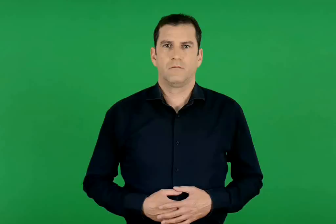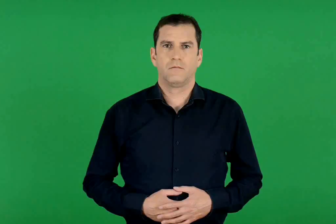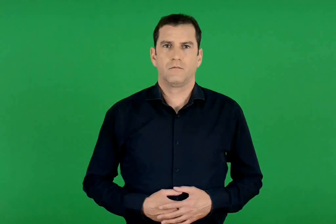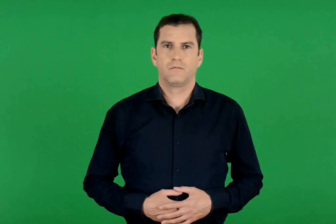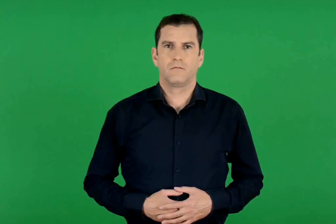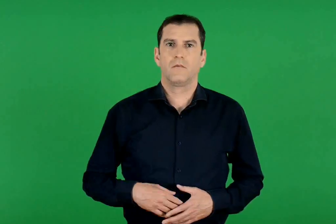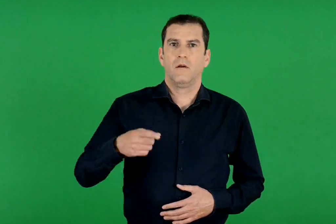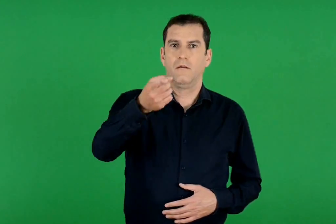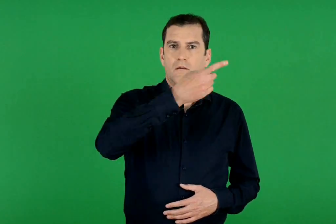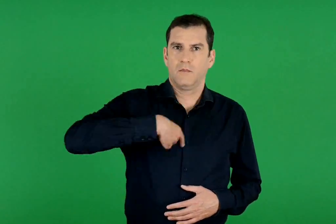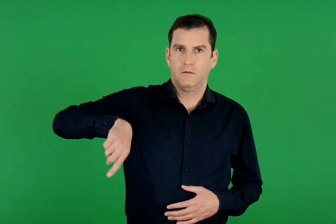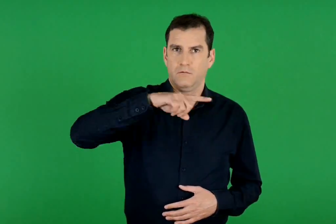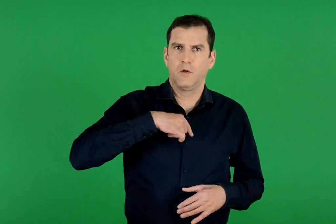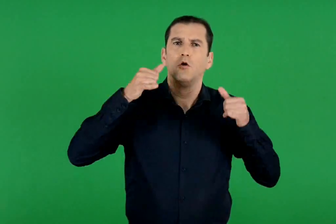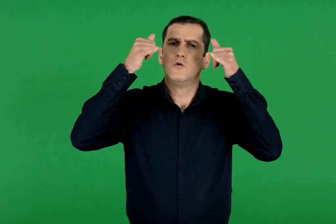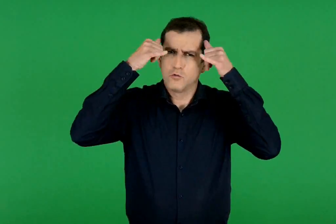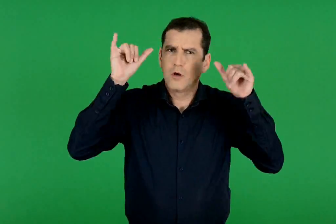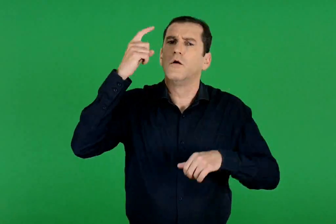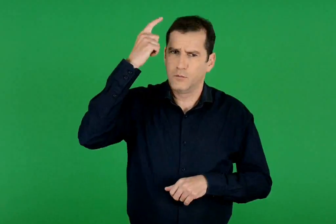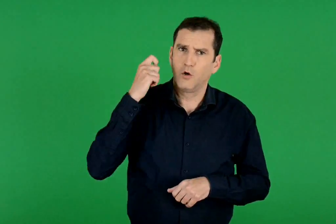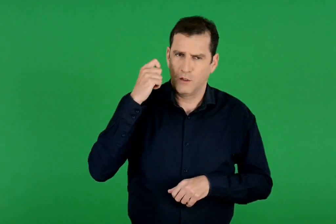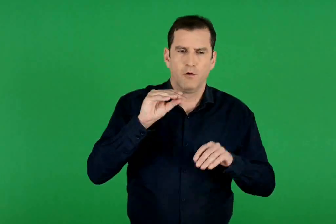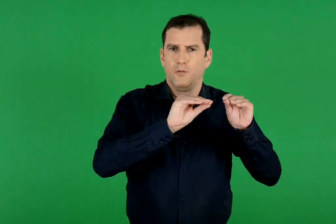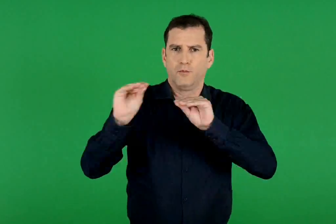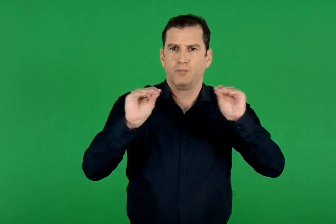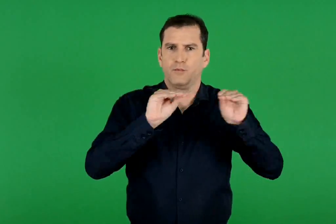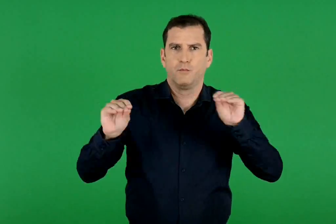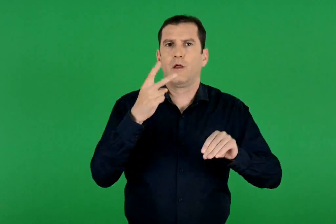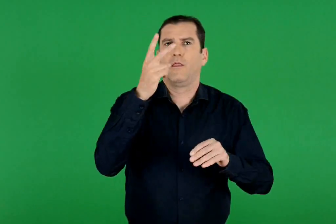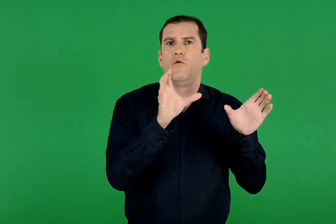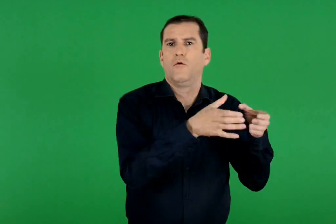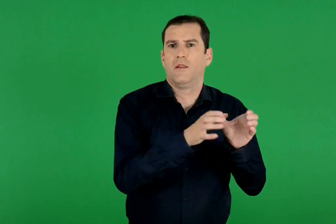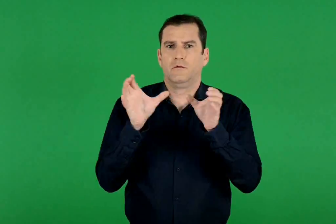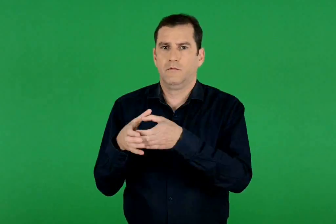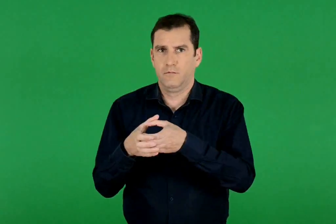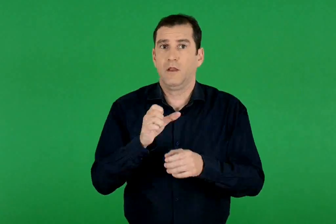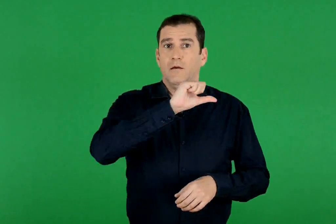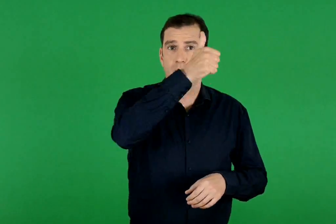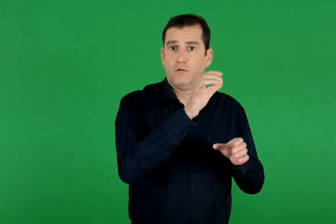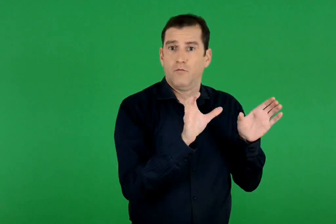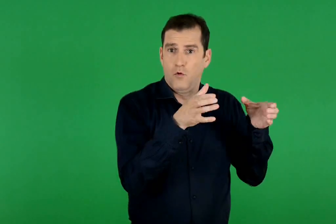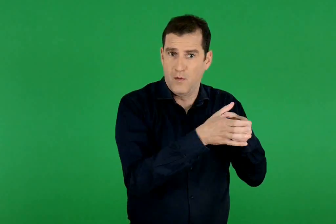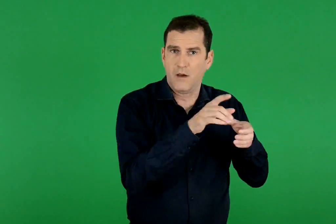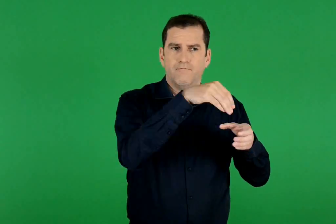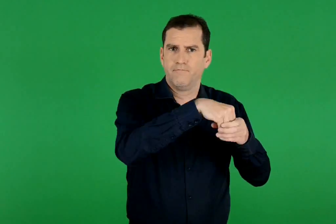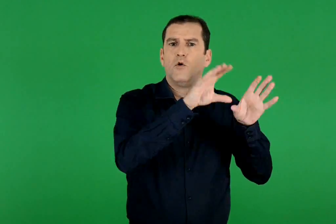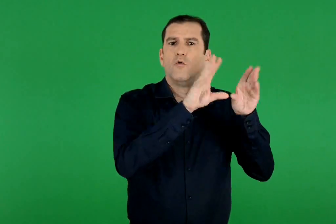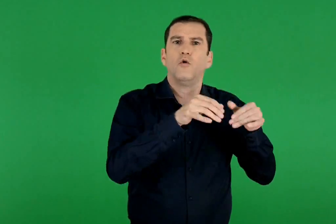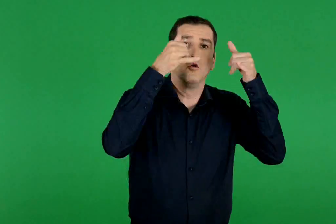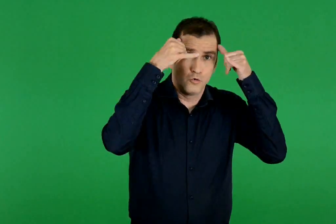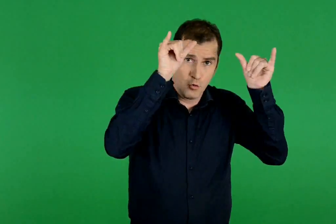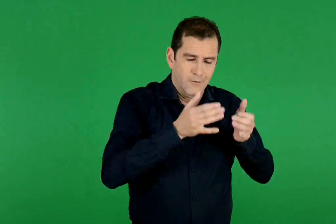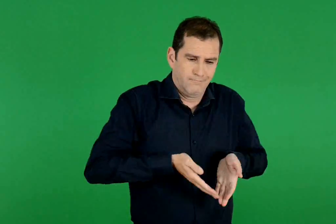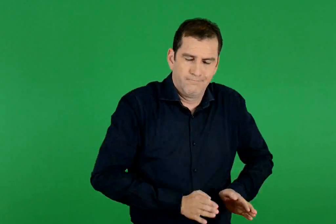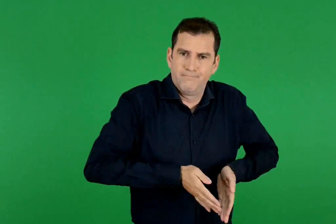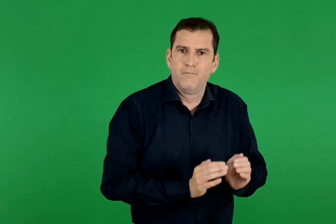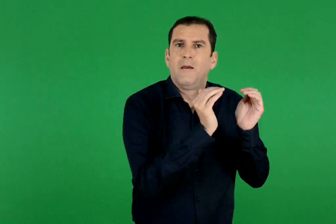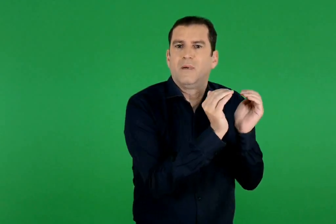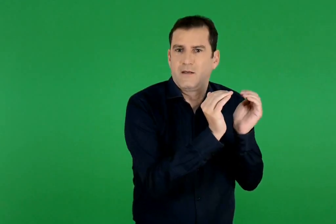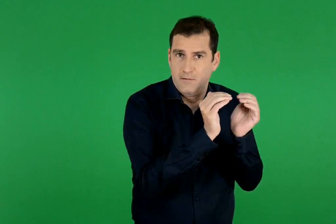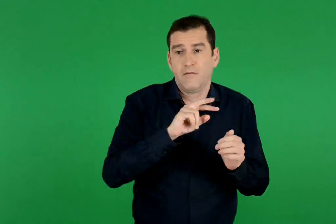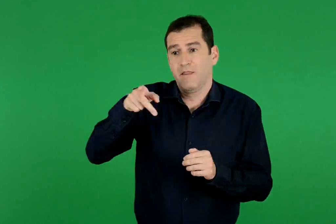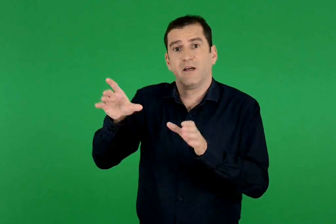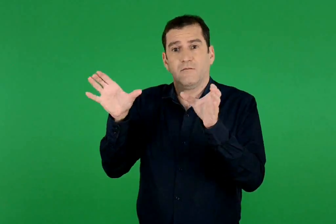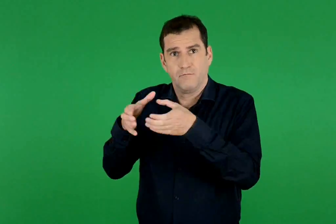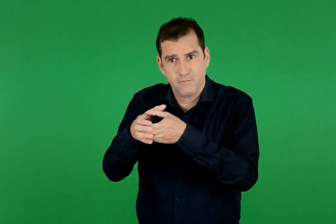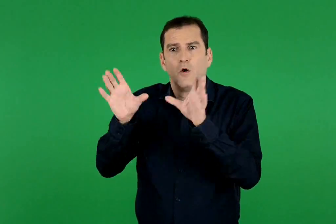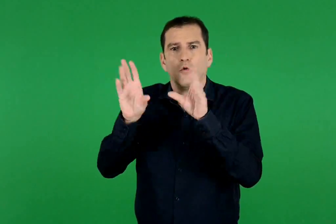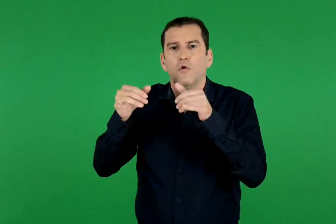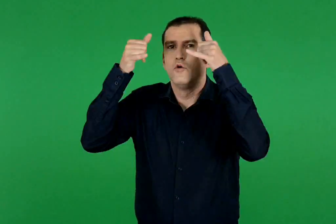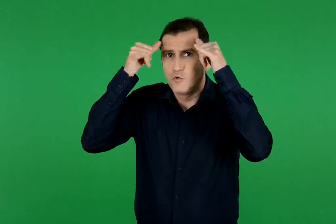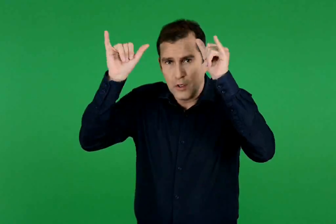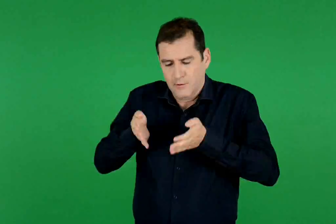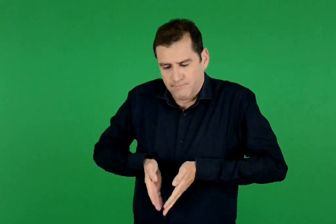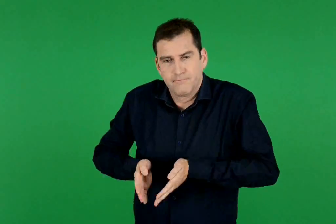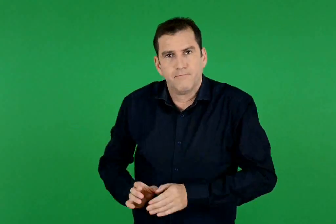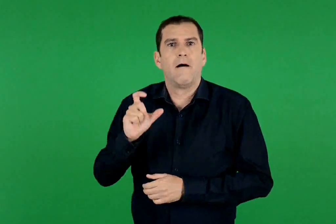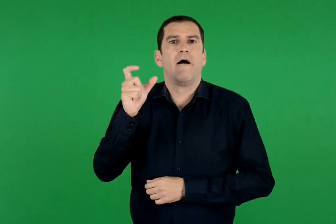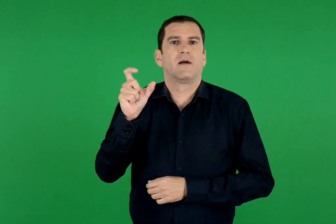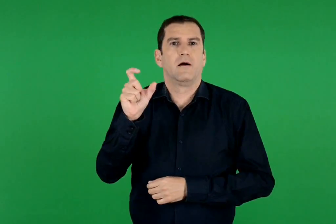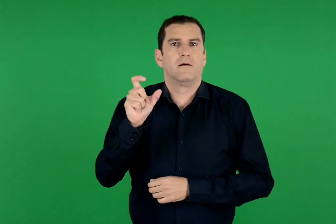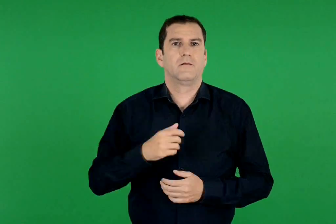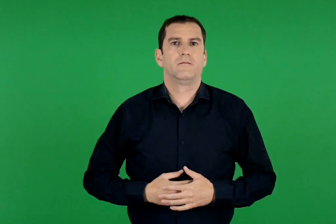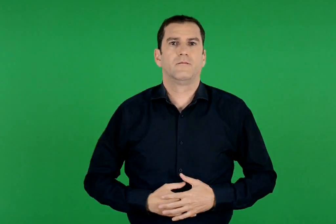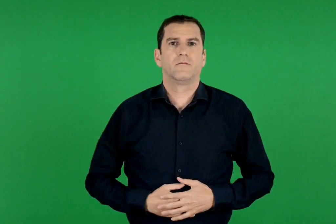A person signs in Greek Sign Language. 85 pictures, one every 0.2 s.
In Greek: ταξινομούμε τα ζώα που γνωρίζουμε σε δύο κατηγορίες: η πρώτη κατηγορία περιλαμβάνει ζώα που γεννούν μικρά και η δεύτερη ζώα που γεννούν αυγά
